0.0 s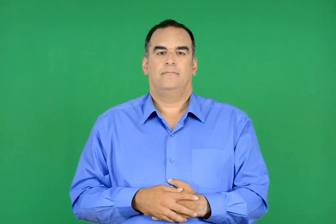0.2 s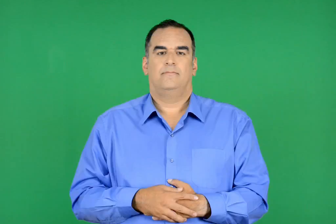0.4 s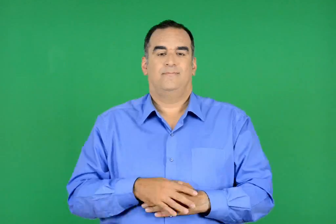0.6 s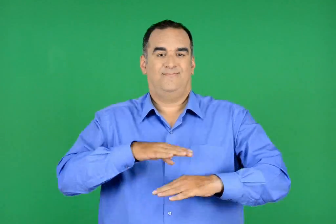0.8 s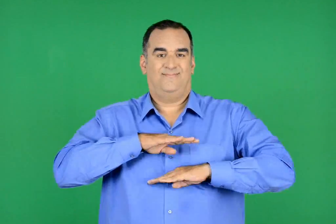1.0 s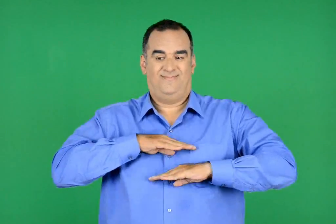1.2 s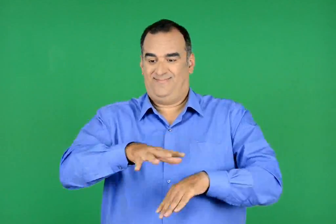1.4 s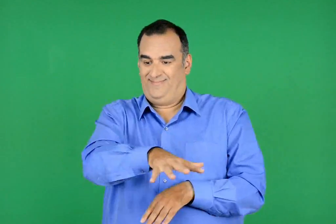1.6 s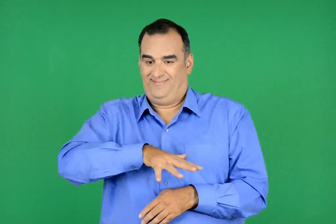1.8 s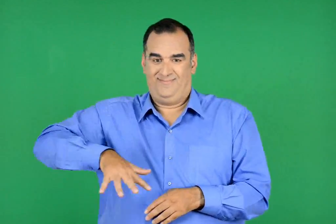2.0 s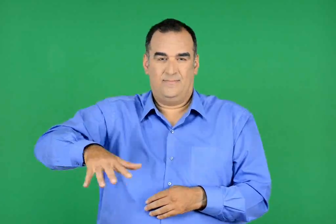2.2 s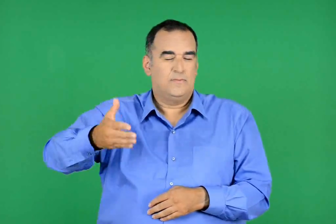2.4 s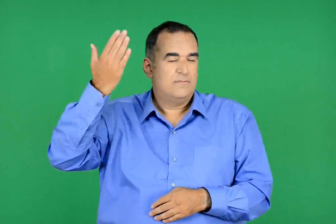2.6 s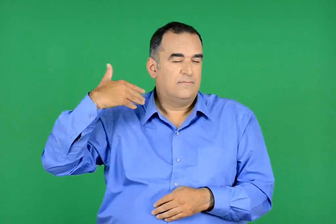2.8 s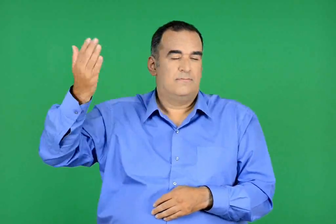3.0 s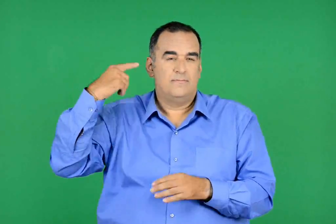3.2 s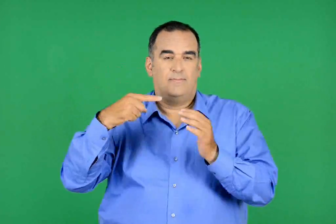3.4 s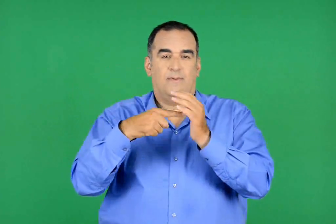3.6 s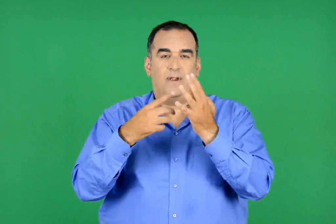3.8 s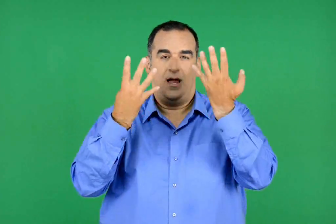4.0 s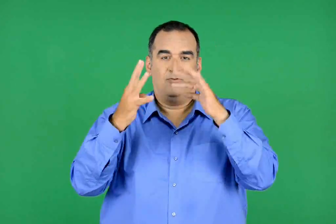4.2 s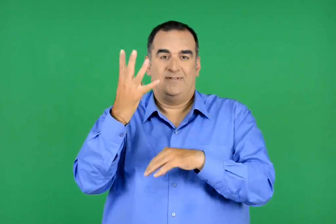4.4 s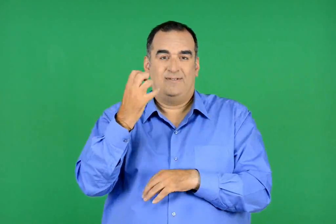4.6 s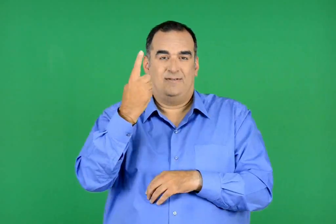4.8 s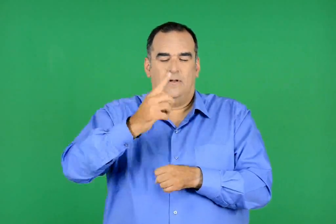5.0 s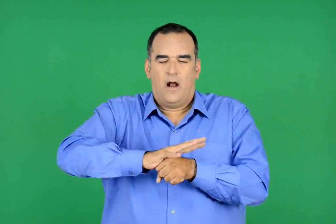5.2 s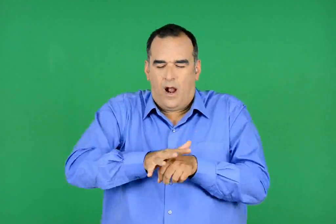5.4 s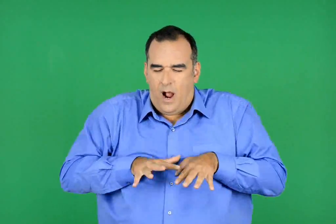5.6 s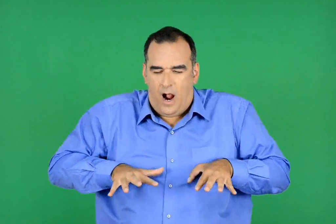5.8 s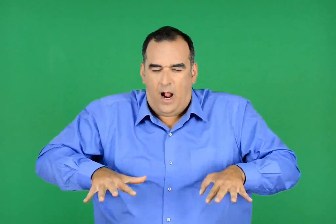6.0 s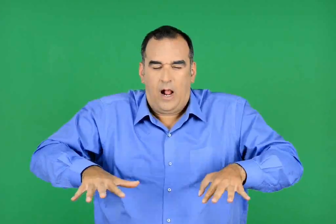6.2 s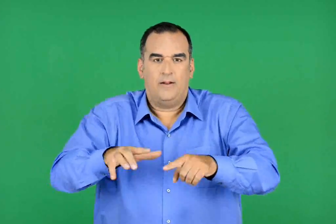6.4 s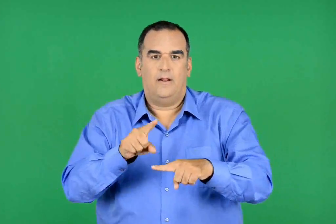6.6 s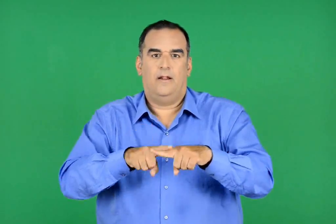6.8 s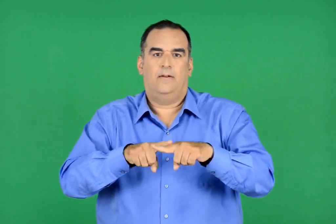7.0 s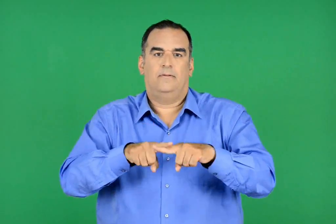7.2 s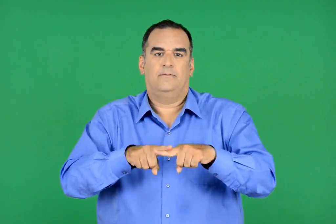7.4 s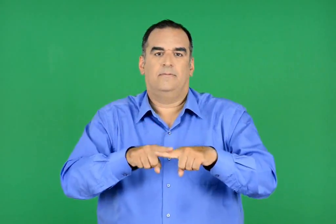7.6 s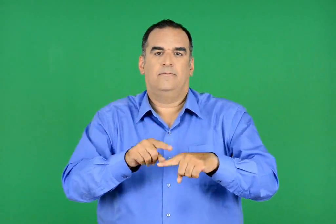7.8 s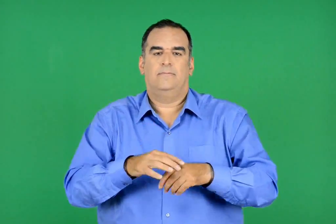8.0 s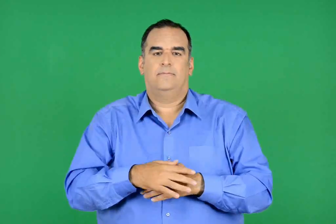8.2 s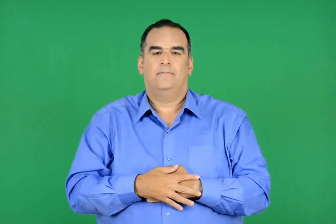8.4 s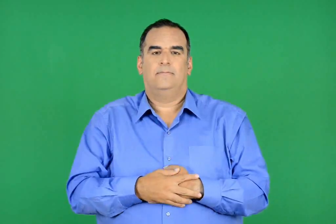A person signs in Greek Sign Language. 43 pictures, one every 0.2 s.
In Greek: τα στρατόπεδα εδώ γύρω είναι γεμάτα έλληνες από το 1941
